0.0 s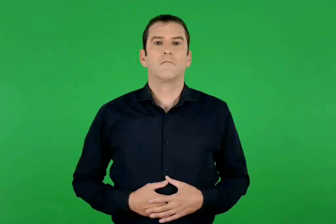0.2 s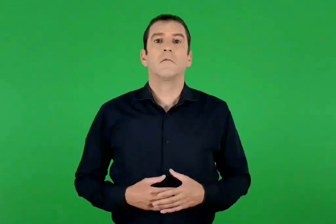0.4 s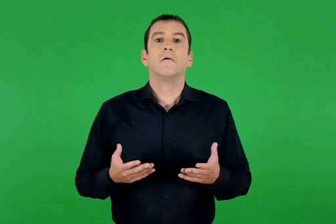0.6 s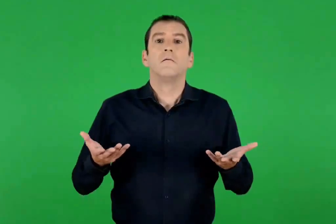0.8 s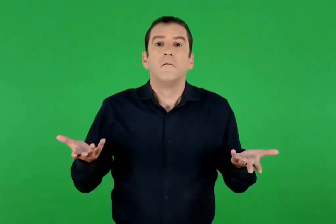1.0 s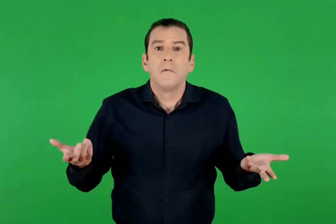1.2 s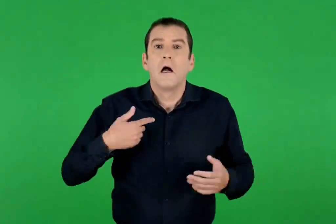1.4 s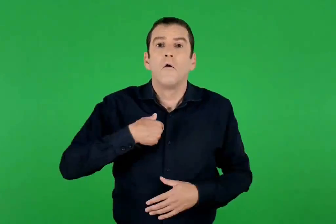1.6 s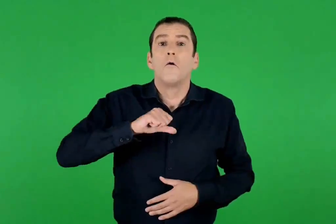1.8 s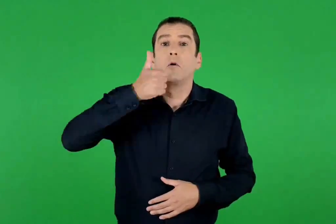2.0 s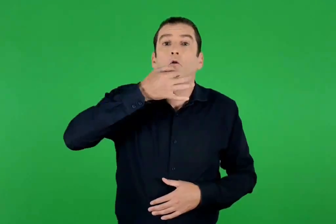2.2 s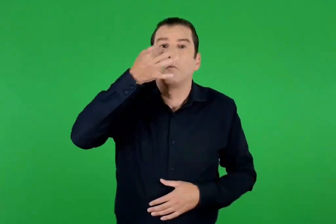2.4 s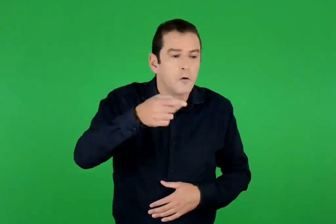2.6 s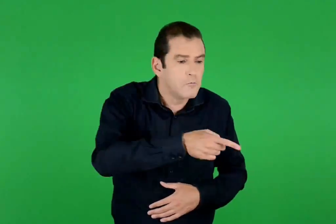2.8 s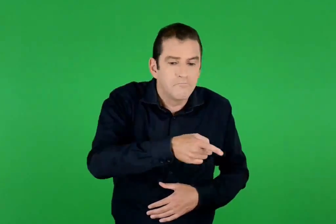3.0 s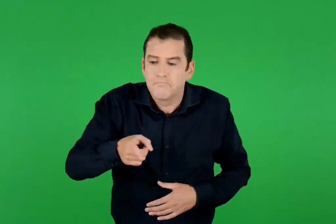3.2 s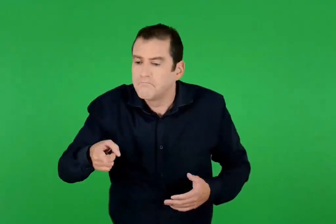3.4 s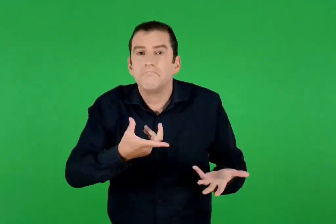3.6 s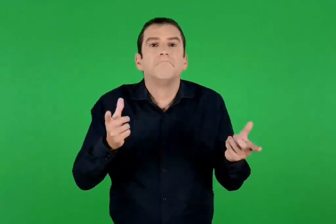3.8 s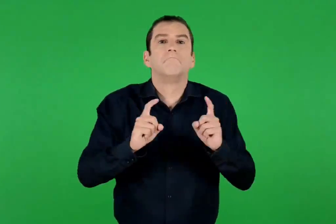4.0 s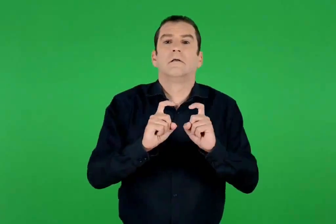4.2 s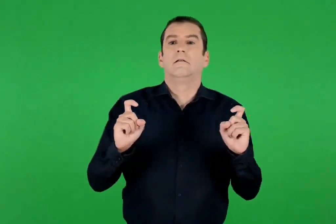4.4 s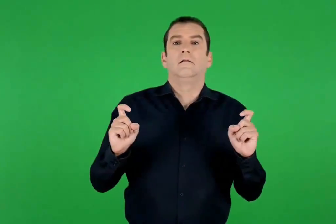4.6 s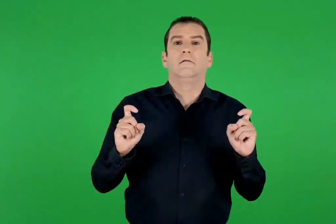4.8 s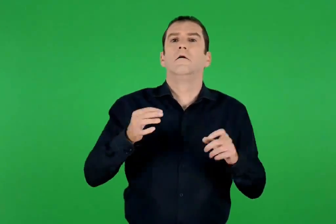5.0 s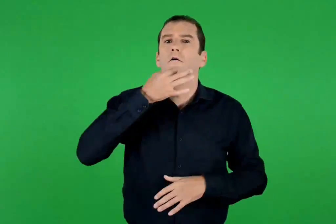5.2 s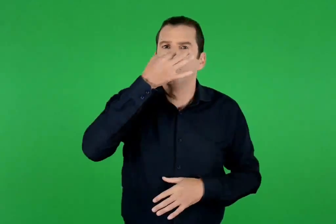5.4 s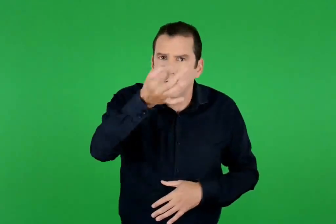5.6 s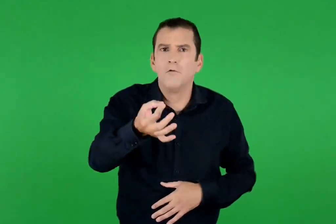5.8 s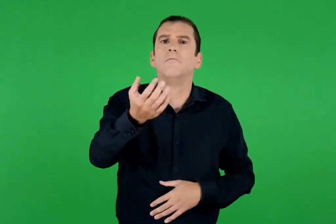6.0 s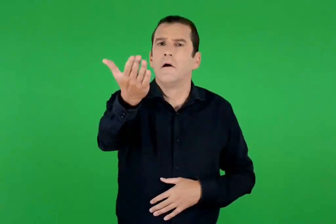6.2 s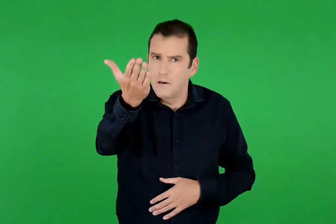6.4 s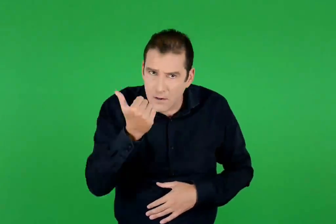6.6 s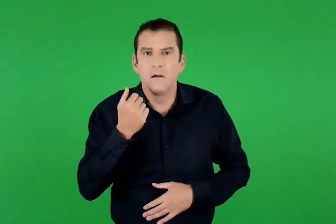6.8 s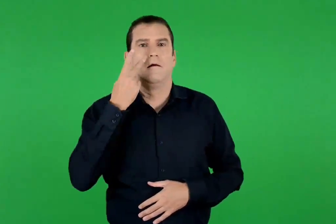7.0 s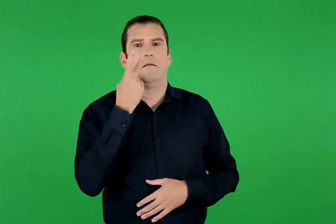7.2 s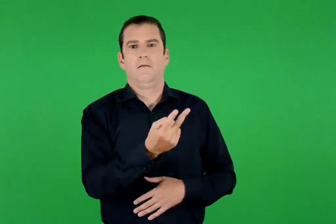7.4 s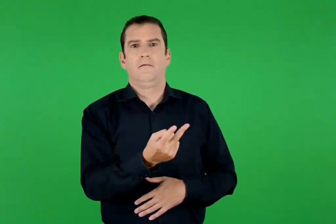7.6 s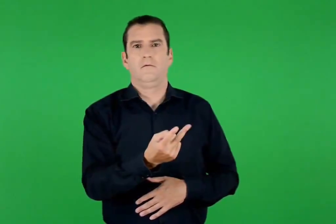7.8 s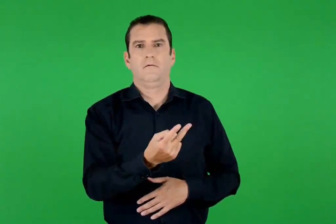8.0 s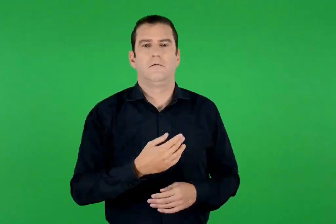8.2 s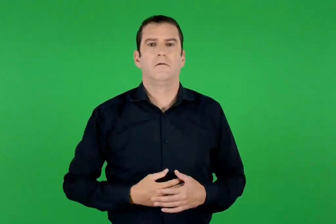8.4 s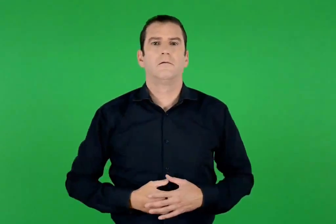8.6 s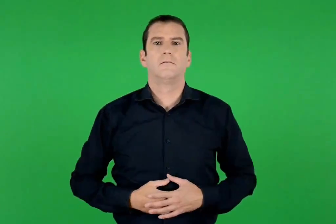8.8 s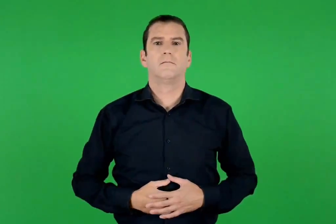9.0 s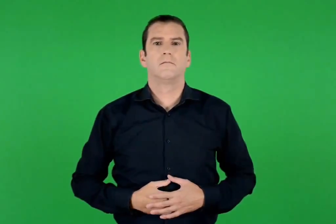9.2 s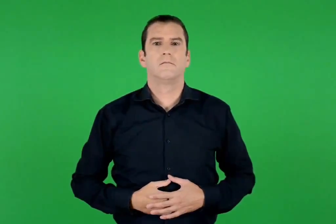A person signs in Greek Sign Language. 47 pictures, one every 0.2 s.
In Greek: μα τι να πρωτοπώ ; σου λέω , έλα και θα δεις
